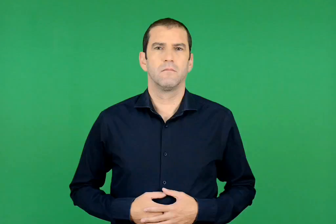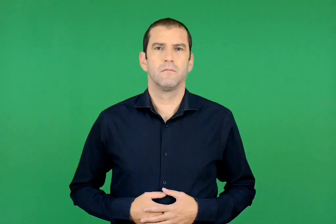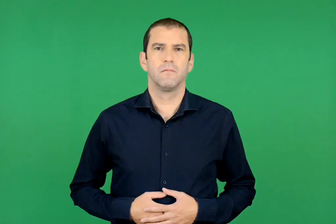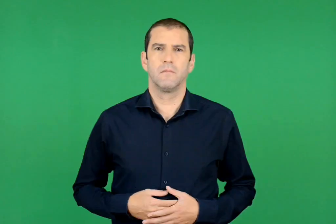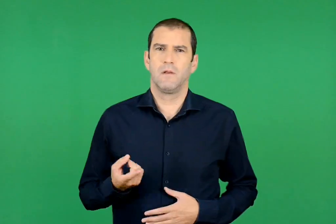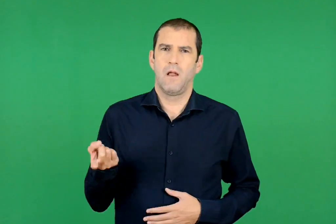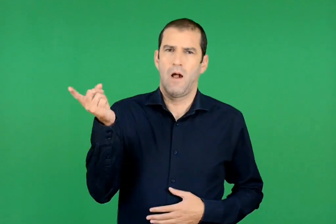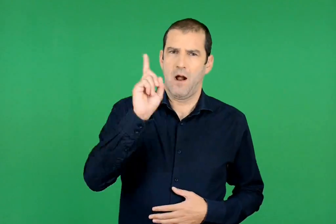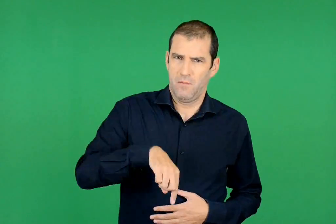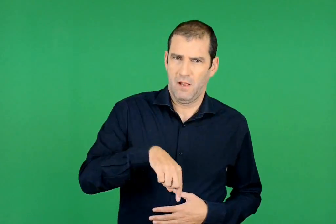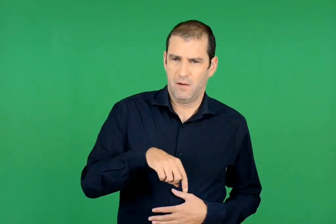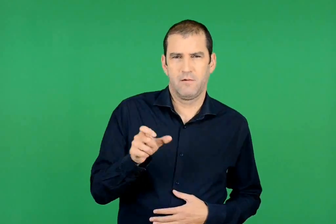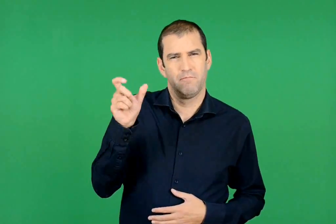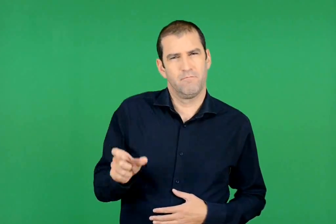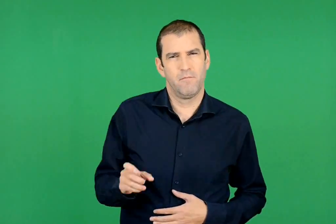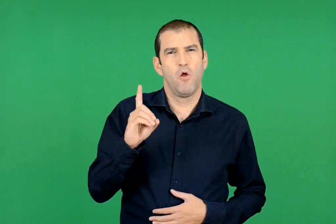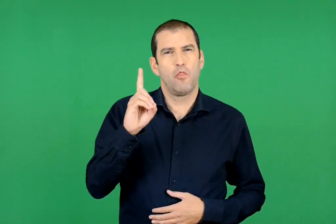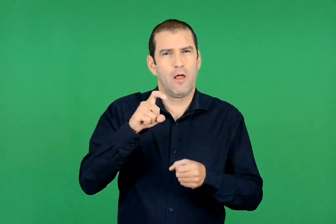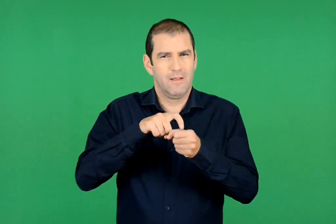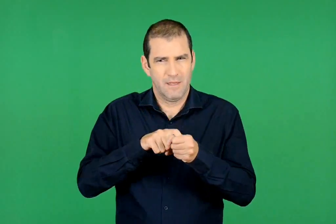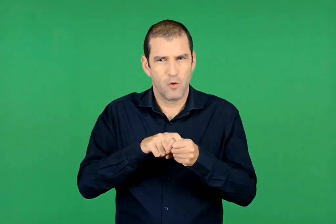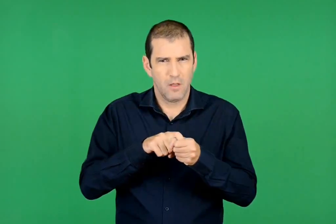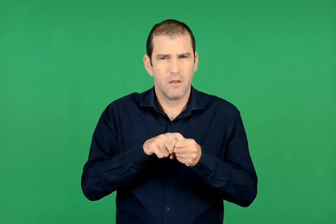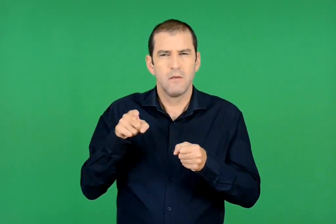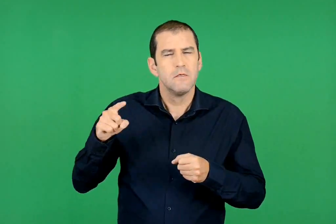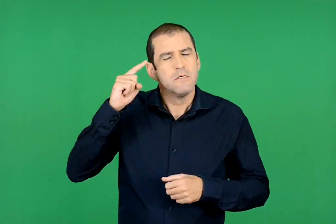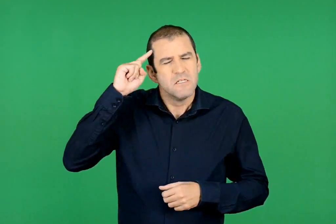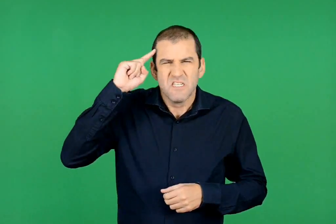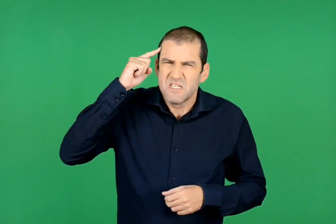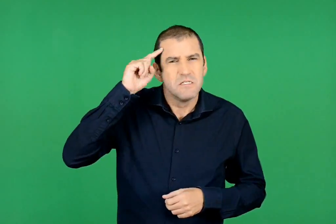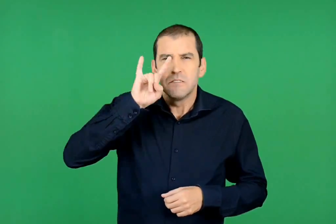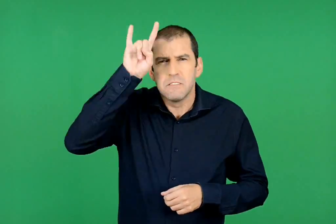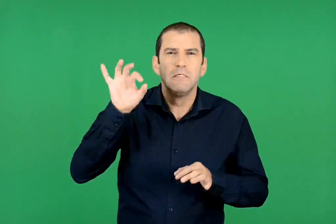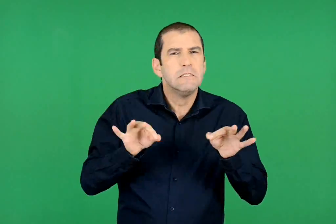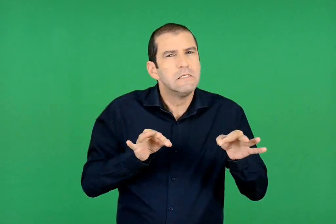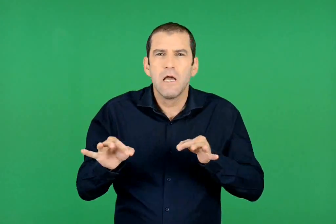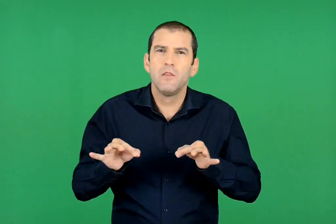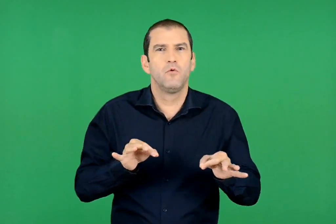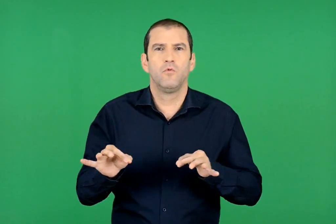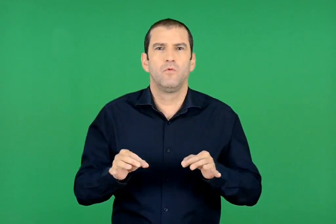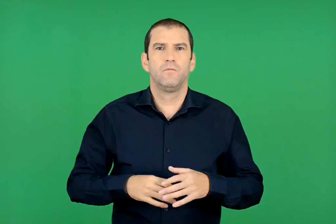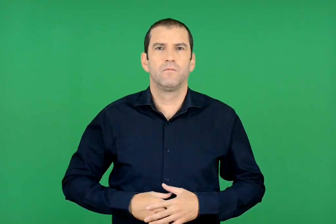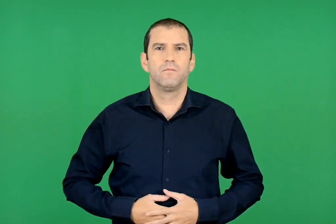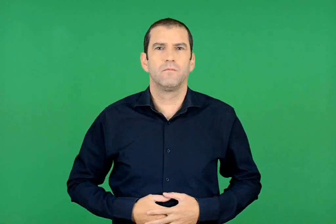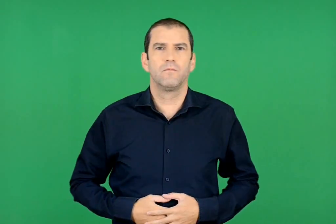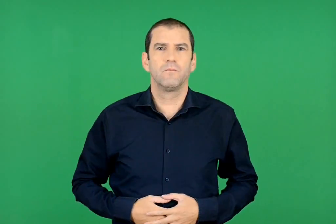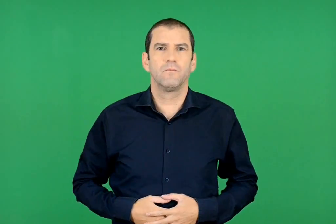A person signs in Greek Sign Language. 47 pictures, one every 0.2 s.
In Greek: την άλλη μέρα η δόνα τερηδόνα έβαλε σε εφαρμογή το σατανικό της σχέδιο
